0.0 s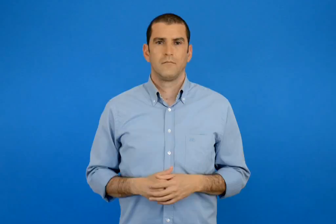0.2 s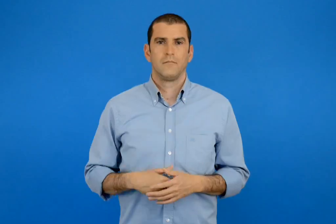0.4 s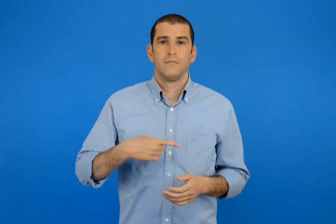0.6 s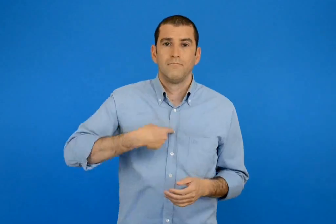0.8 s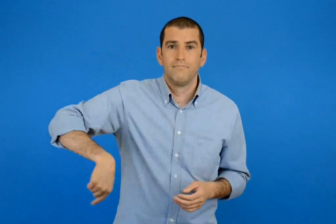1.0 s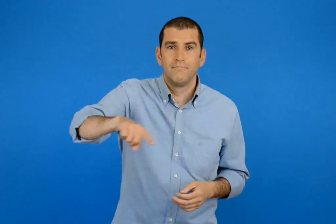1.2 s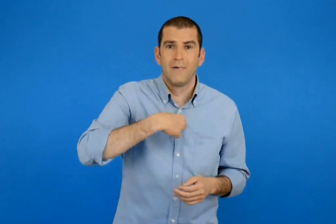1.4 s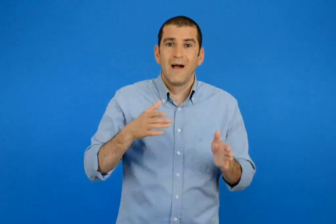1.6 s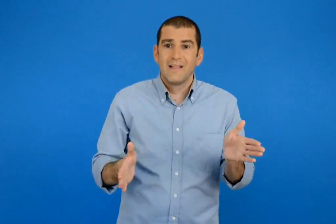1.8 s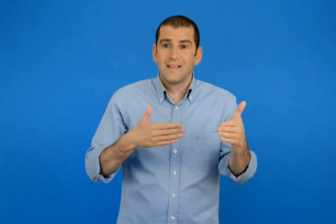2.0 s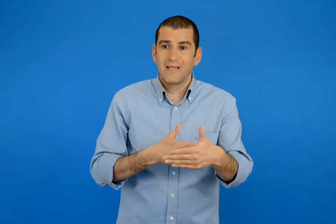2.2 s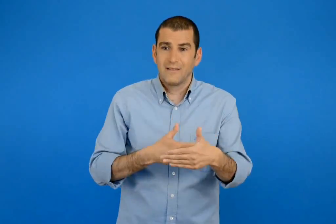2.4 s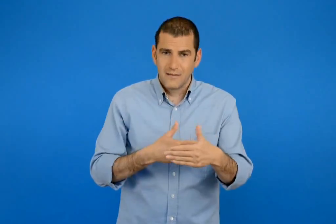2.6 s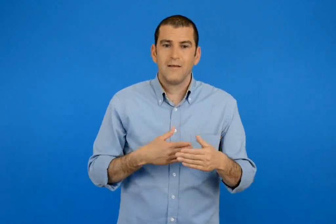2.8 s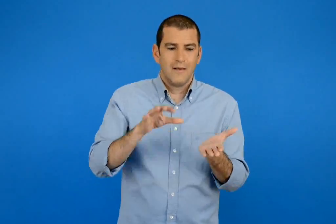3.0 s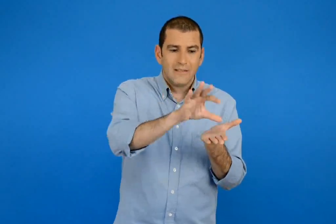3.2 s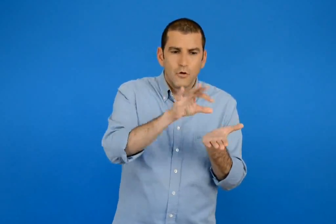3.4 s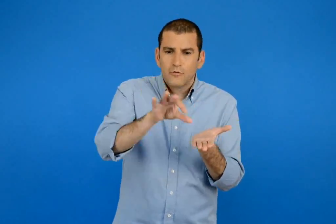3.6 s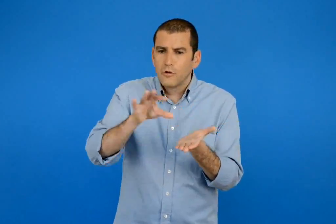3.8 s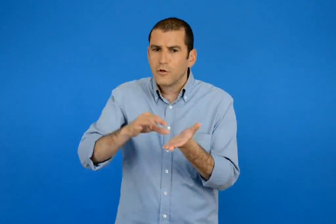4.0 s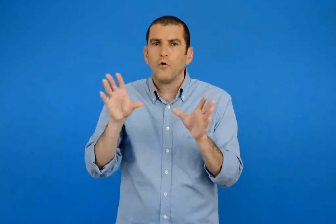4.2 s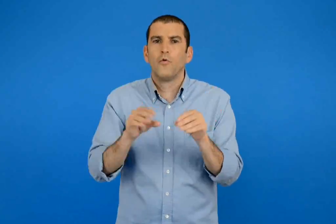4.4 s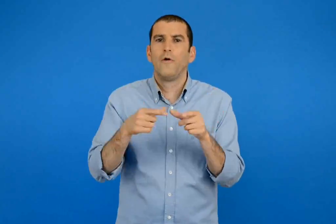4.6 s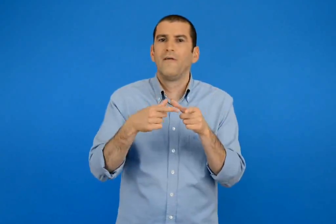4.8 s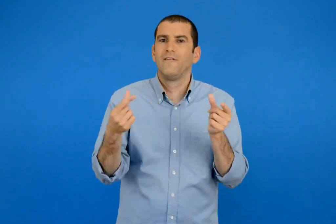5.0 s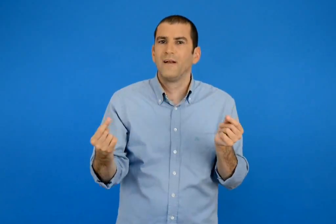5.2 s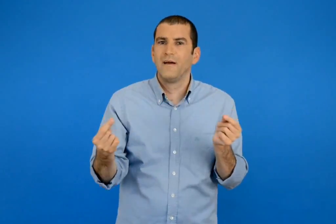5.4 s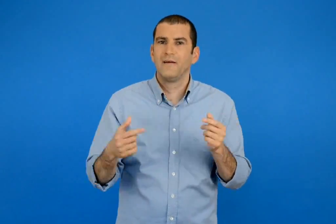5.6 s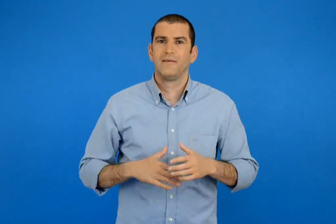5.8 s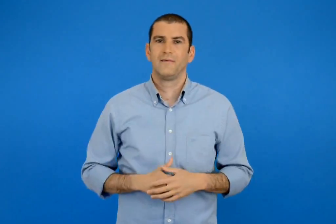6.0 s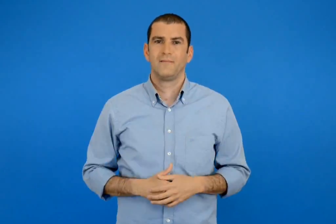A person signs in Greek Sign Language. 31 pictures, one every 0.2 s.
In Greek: κάνουμε στην τάξη μια συλλογή από φύλλα
